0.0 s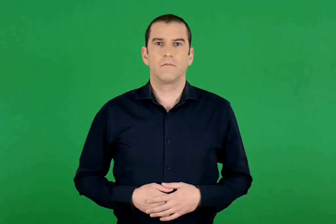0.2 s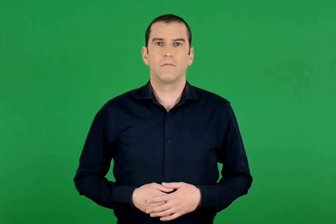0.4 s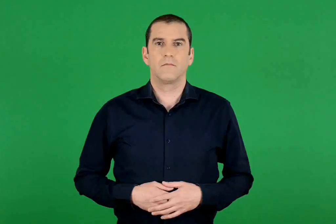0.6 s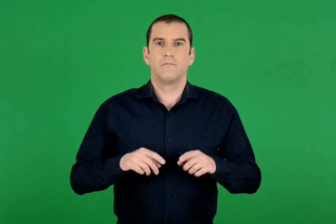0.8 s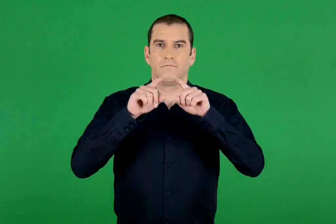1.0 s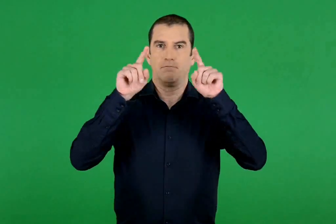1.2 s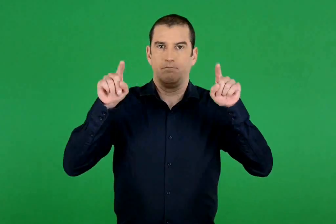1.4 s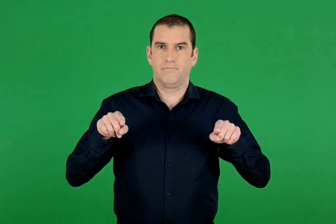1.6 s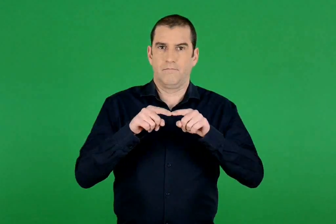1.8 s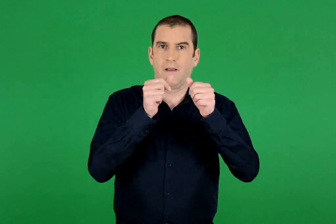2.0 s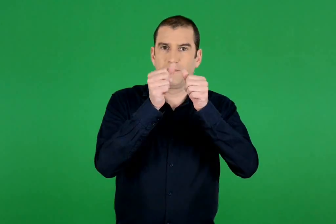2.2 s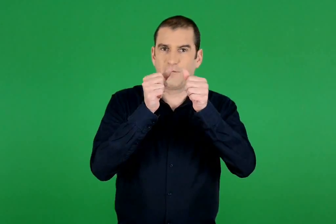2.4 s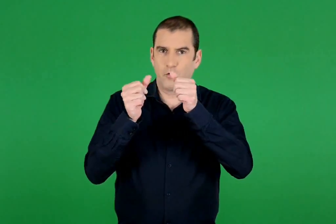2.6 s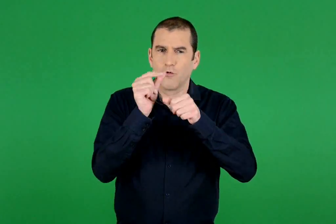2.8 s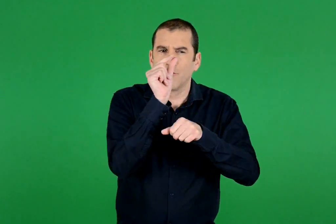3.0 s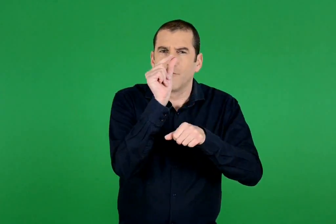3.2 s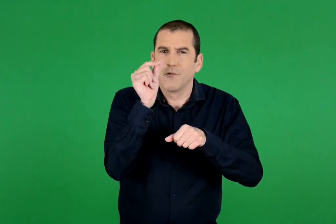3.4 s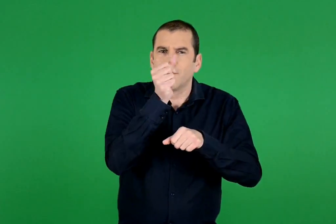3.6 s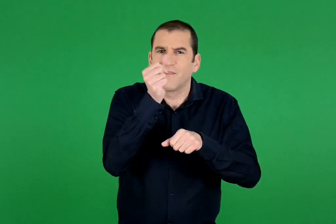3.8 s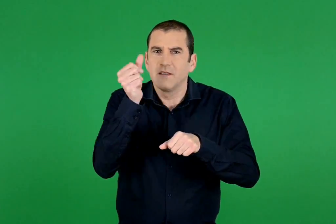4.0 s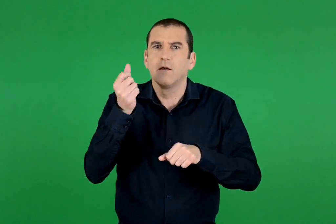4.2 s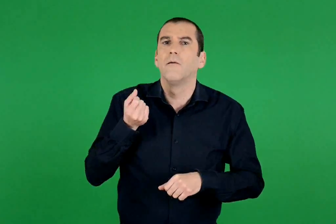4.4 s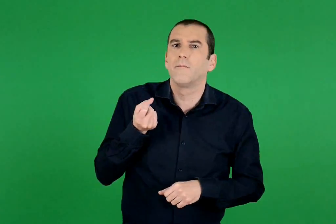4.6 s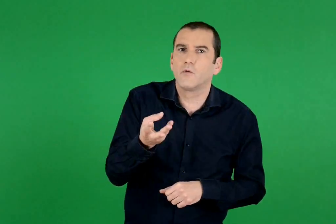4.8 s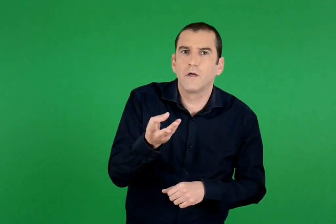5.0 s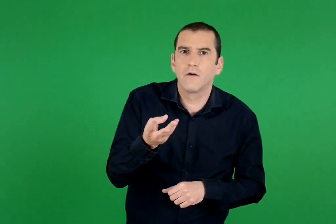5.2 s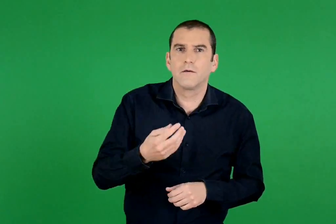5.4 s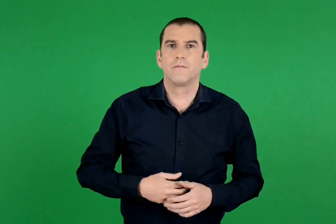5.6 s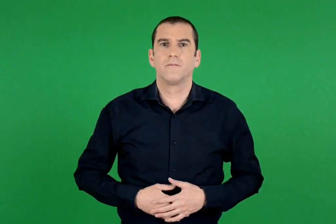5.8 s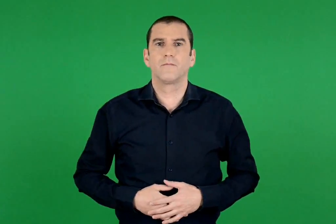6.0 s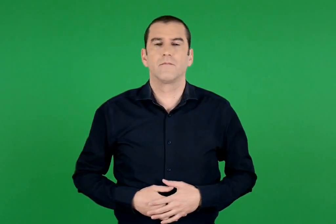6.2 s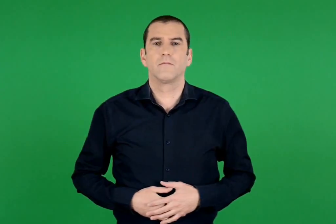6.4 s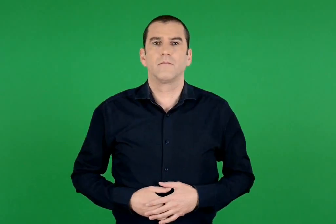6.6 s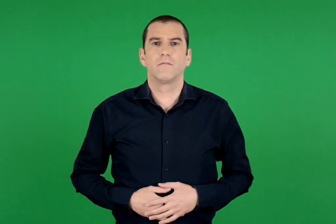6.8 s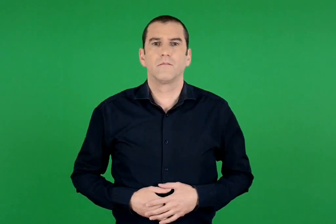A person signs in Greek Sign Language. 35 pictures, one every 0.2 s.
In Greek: πόσες είναι οι ψηφίδες στο ψηφιδωτό ;
